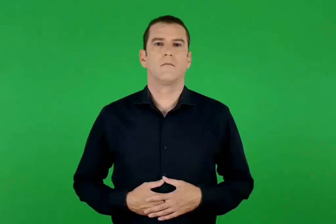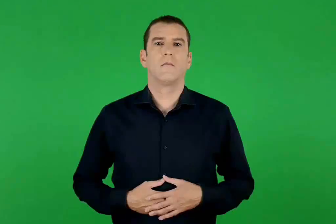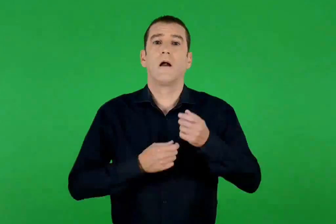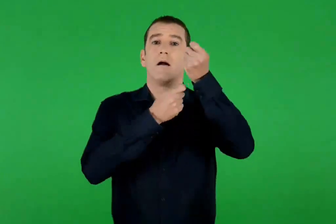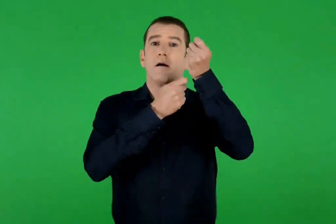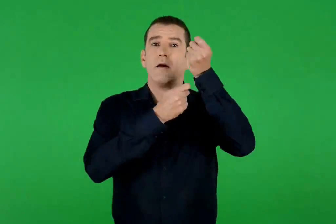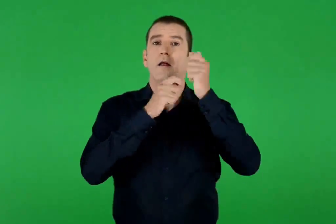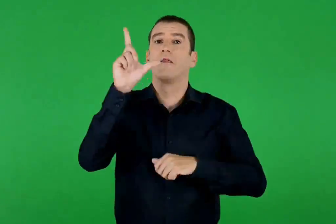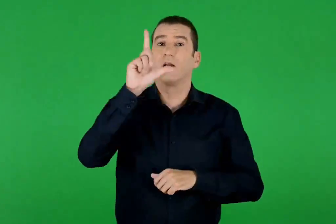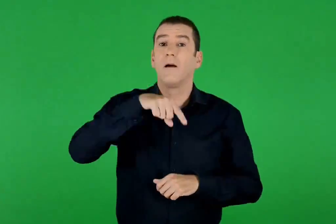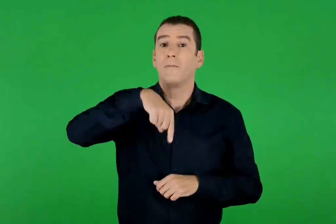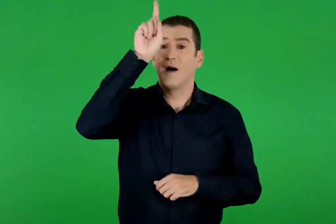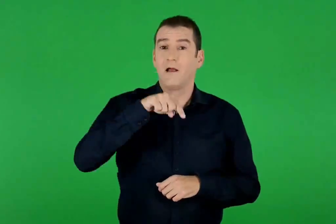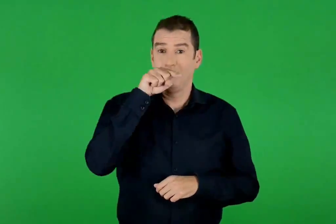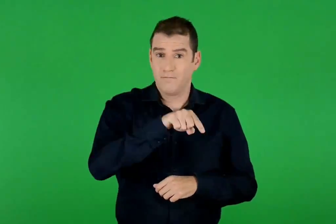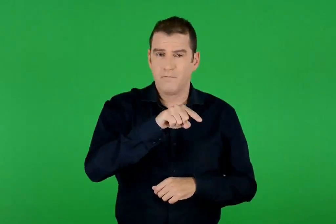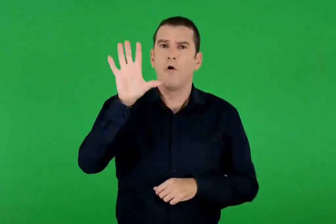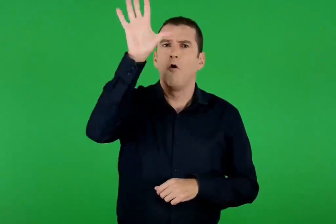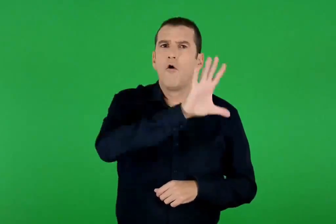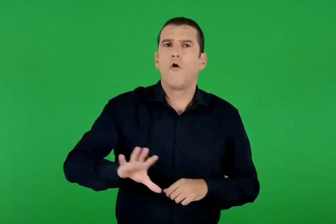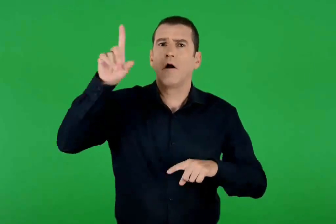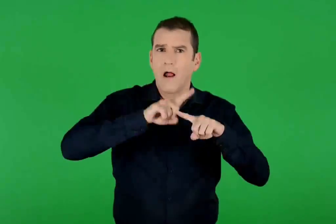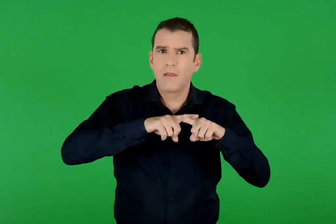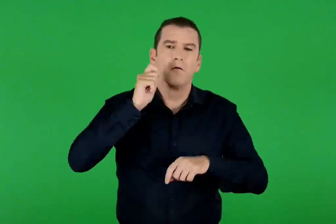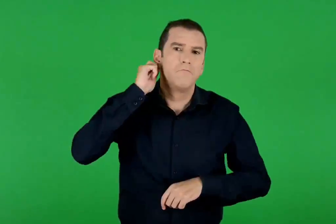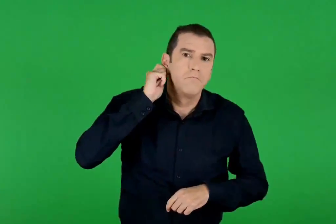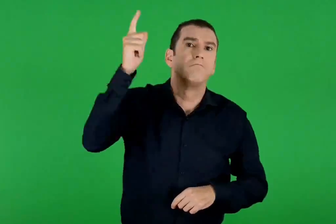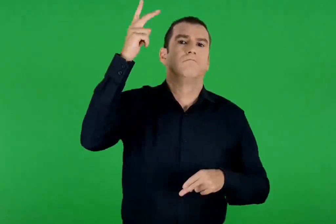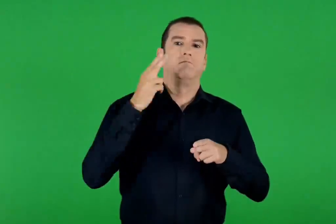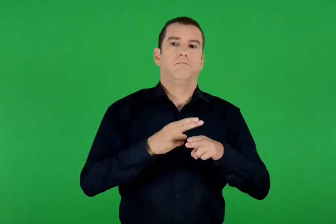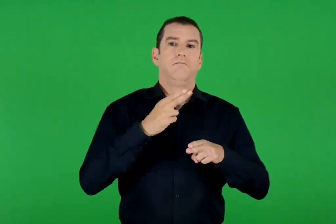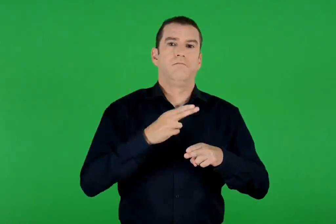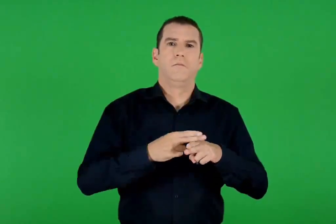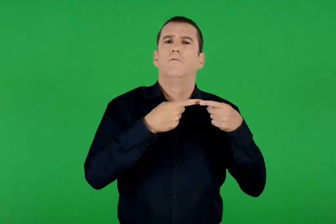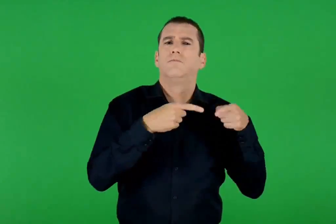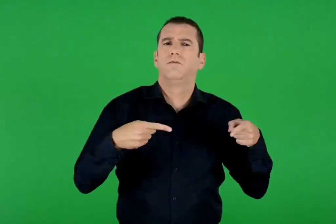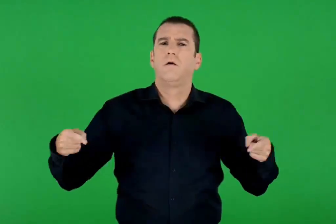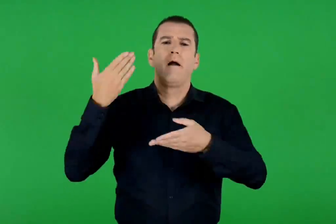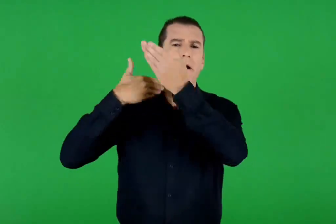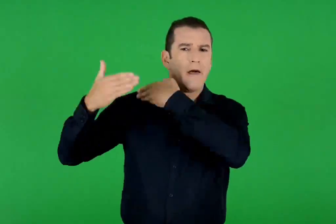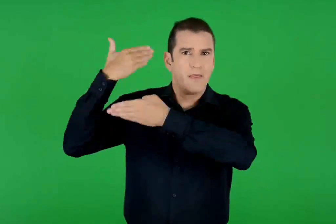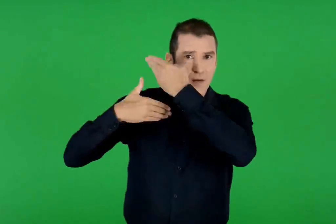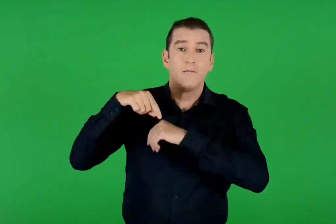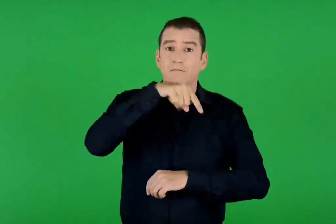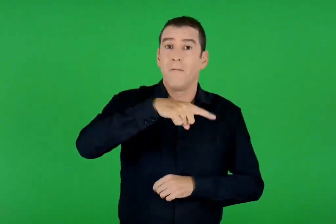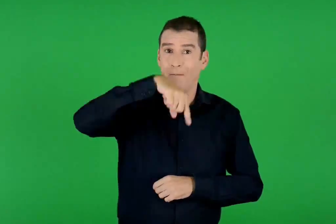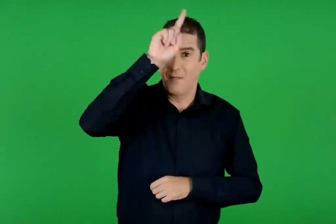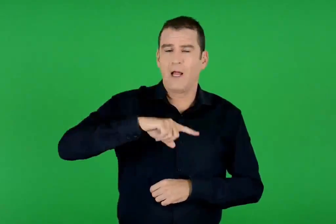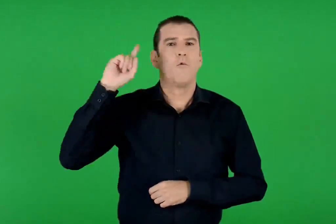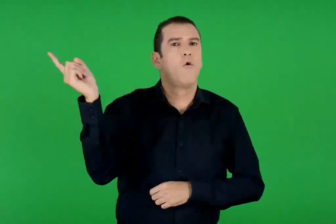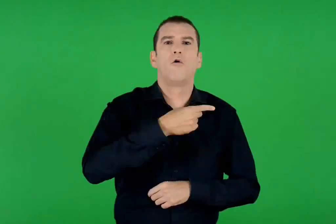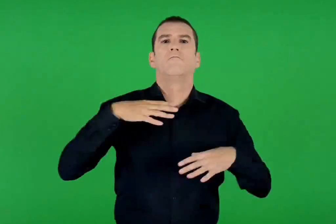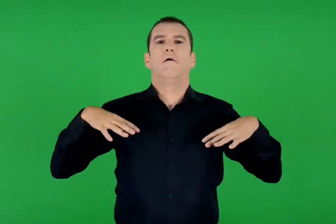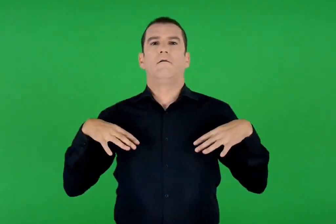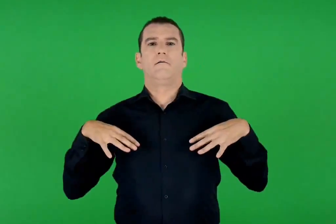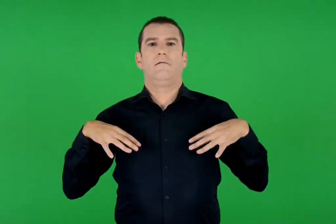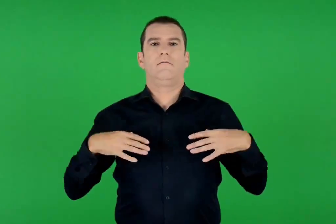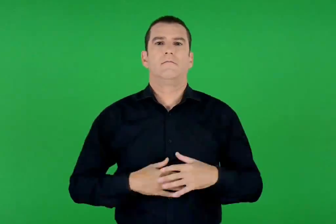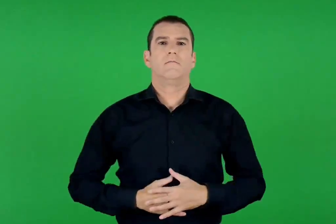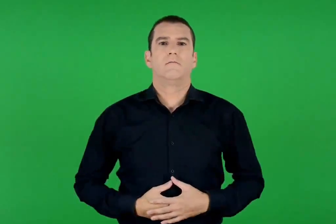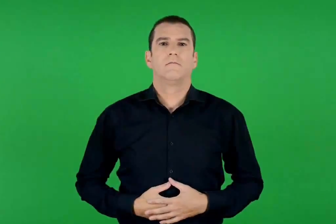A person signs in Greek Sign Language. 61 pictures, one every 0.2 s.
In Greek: η ημέρα της καθαράς δευτέρας γιορτάζεται έντονα σε όλη την ελλάδα με διάφορα έθιμα και αποτελεί επίσημη αργία
